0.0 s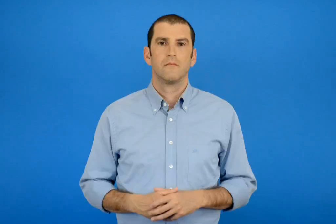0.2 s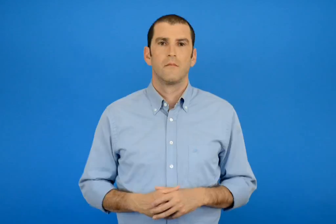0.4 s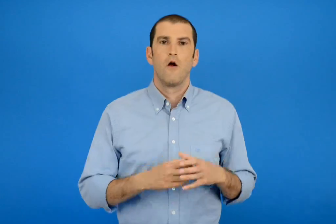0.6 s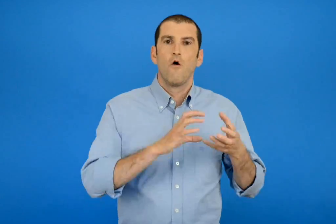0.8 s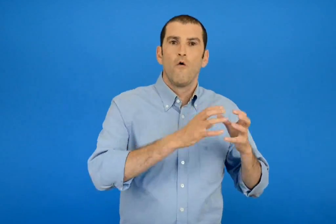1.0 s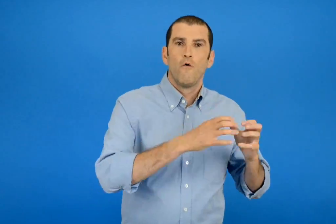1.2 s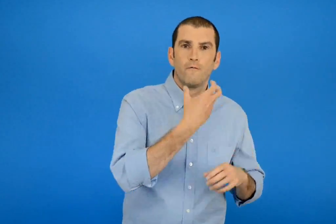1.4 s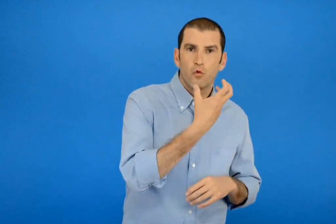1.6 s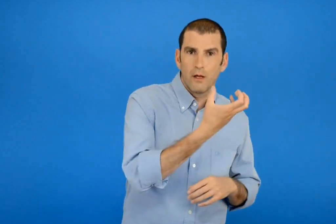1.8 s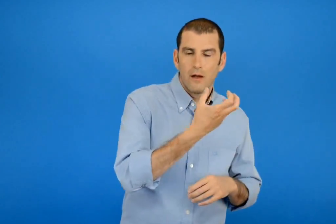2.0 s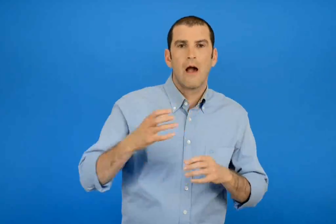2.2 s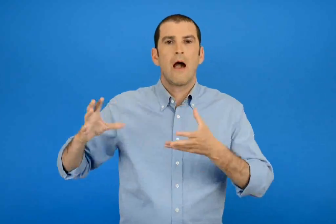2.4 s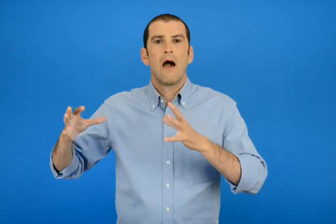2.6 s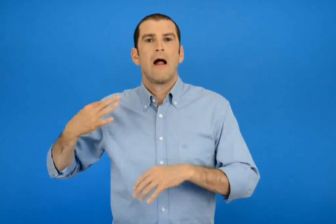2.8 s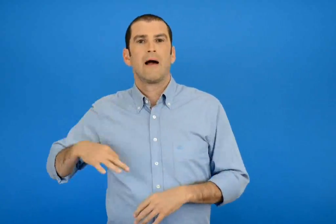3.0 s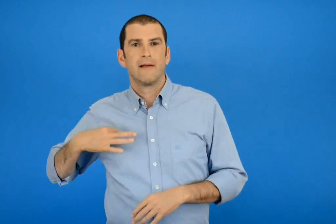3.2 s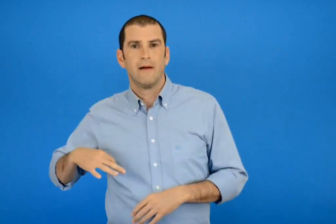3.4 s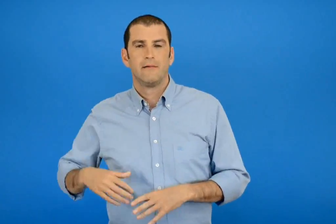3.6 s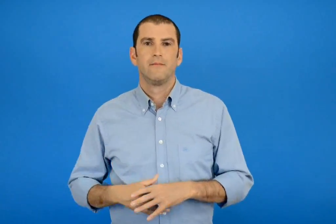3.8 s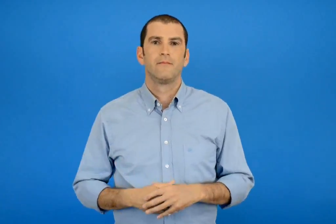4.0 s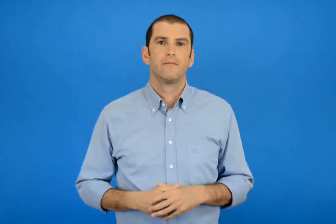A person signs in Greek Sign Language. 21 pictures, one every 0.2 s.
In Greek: φρούτα - λαχανικά
